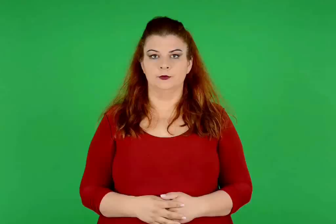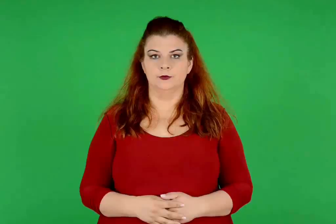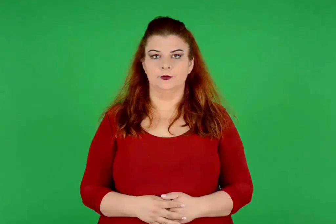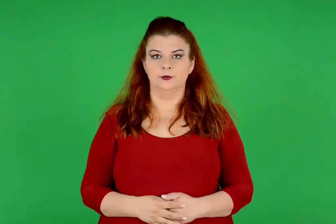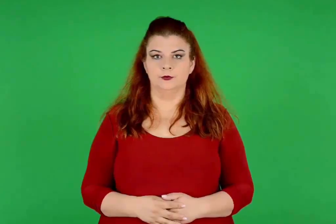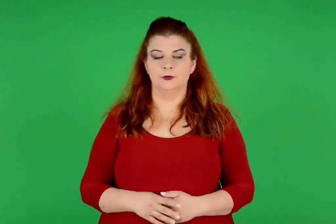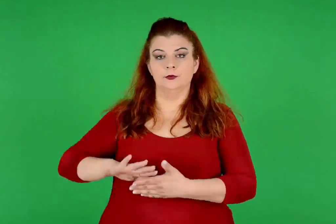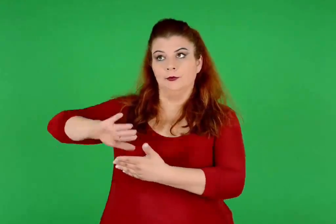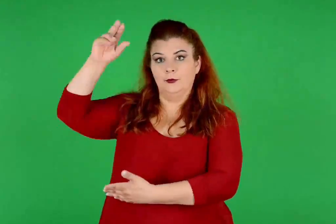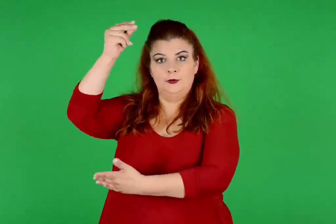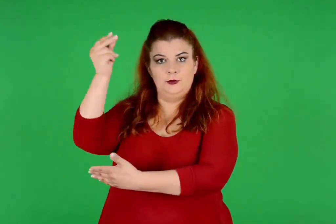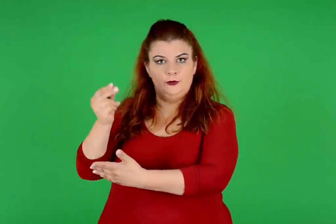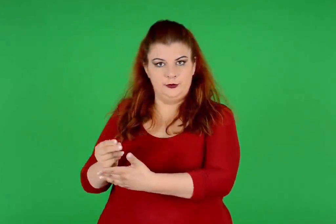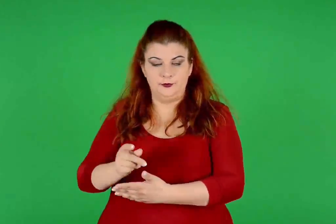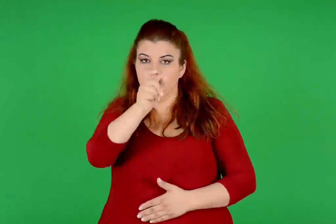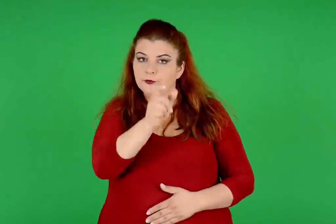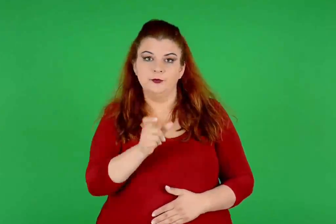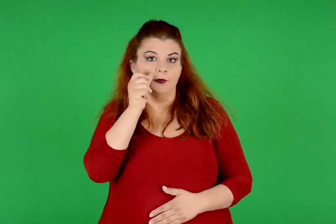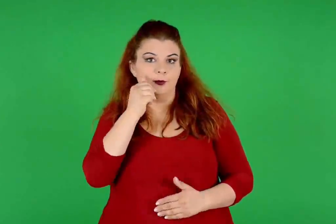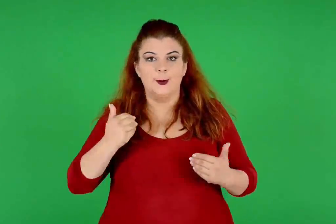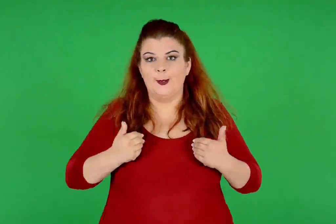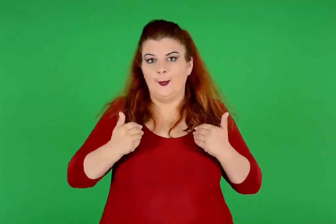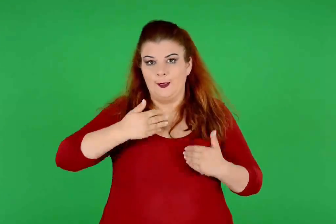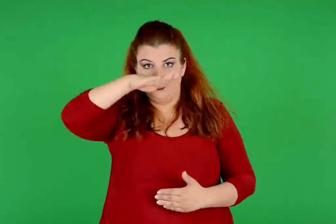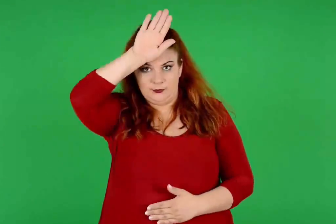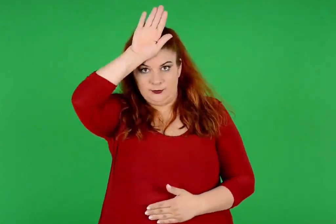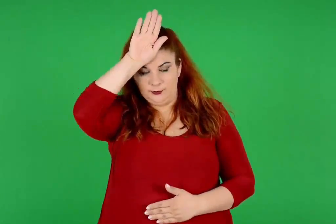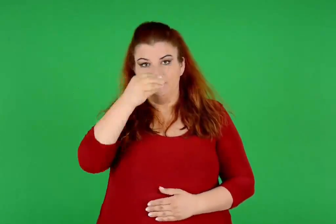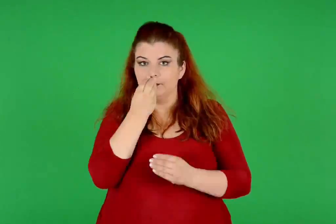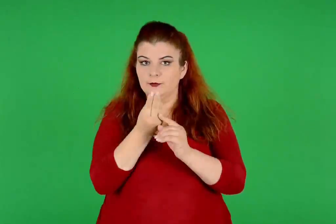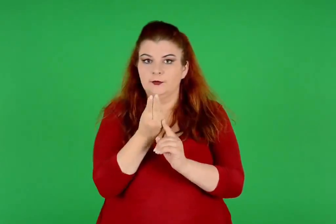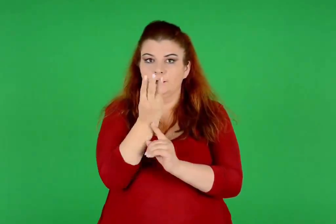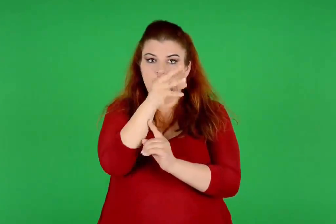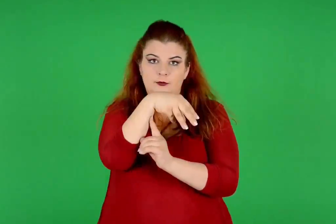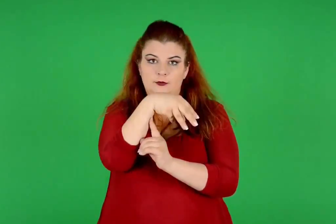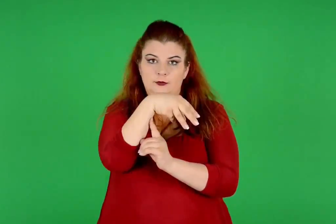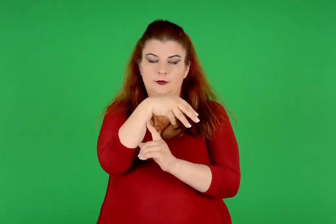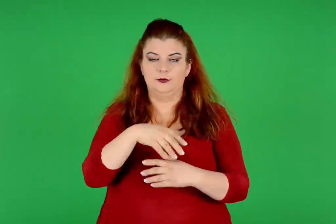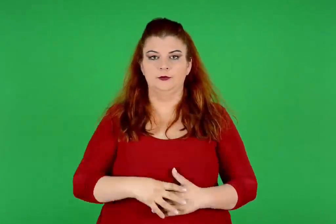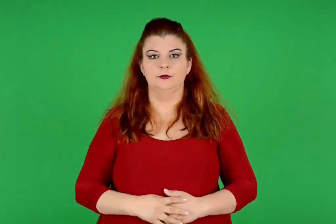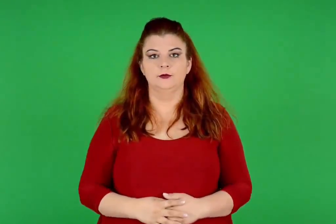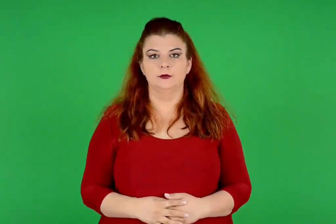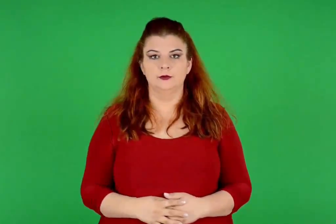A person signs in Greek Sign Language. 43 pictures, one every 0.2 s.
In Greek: ο πρίγκιπας με τα κρίνα τοιχογραφία
